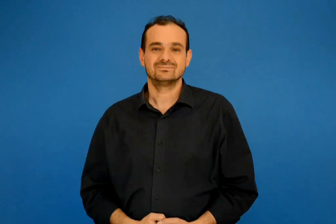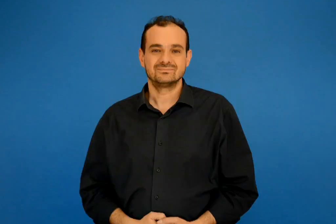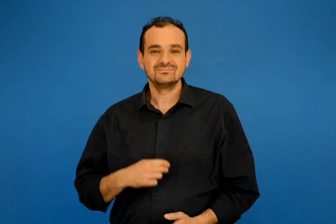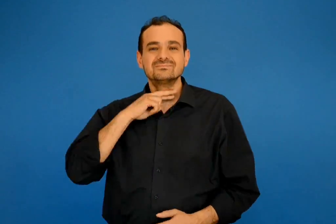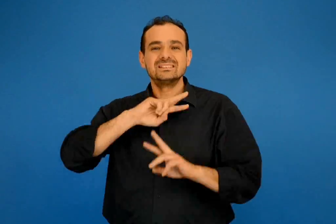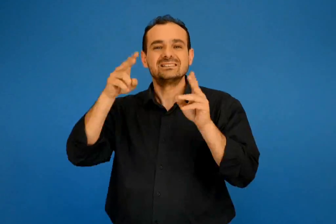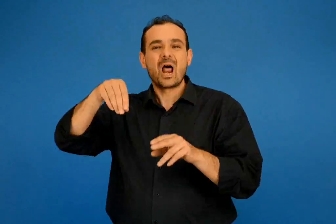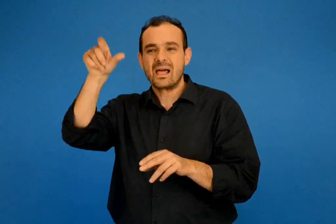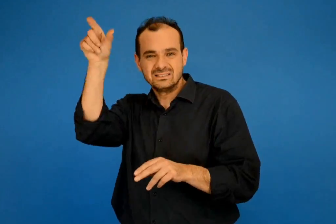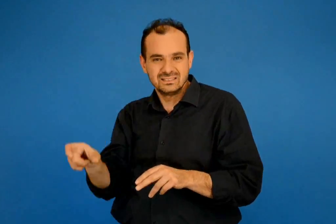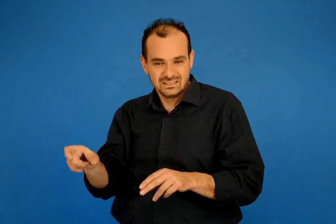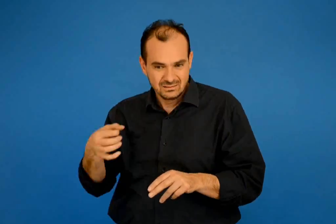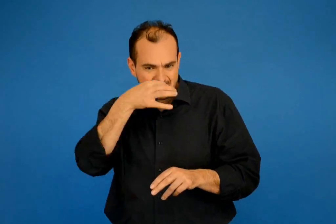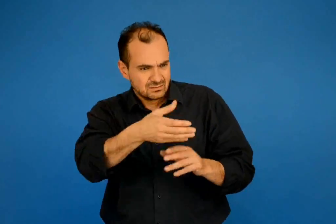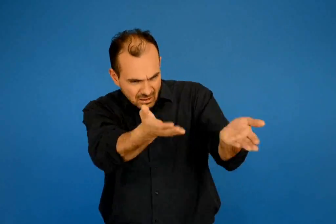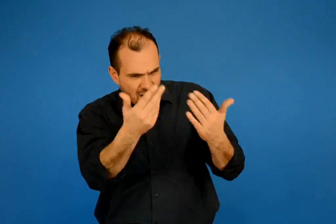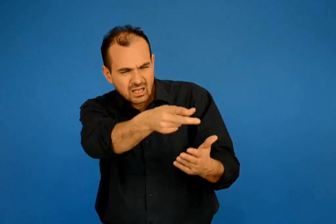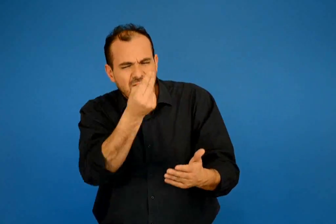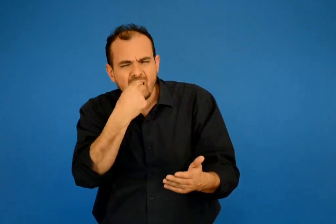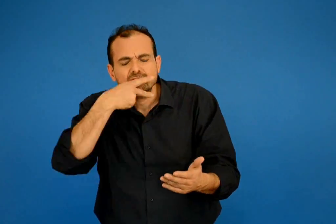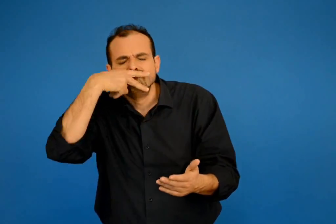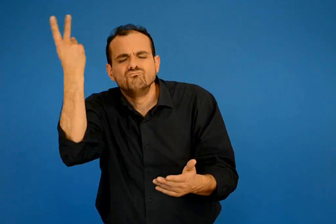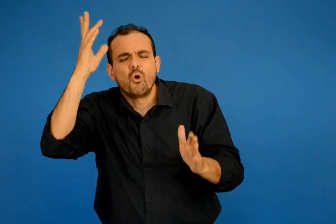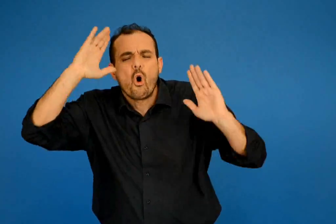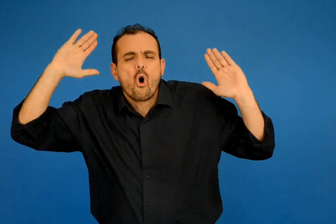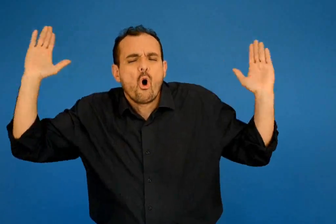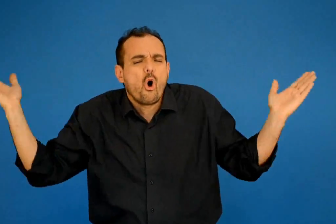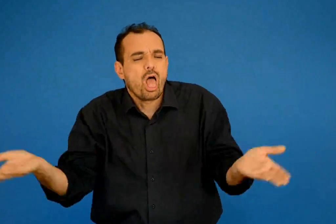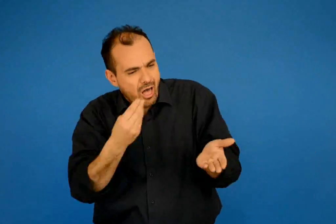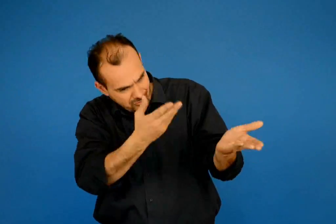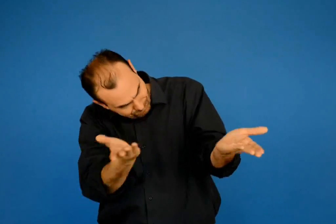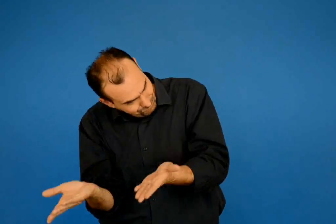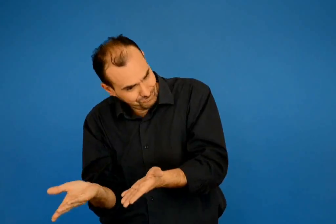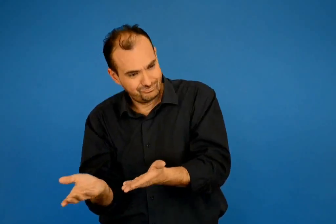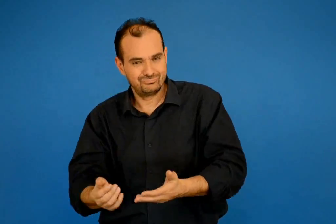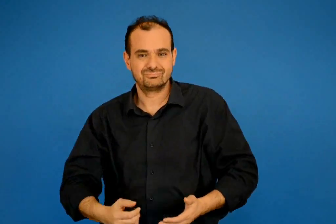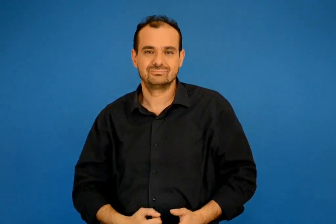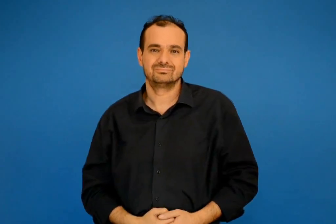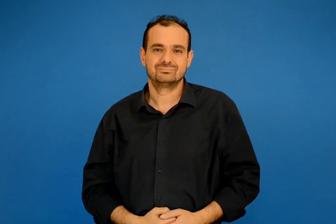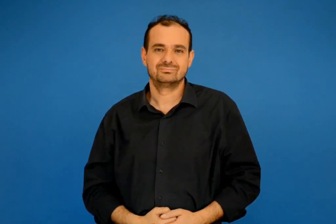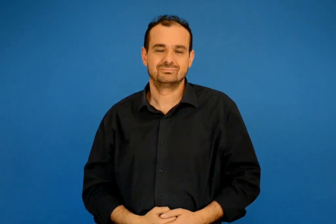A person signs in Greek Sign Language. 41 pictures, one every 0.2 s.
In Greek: θα τρως όσα γλυκά θέλεις του είπε ένας ζαχαροπλάστης
